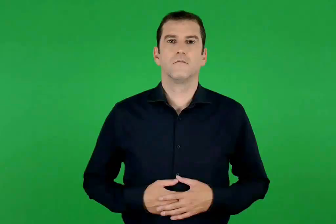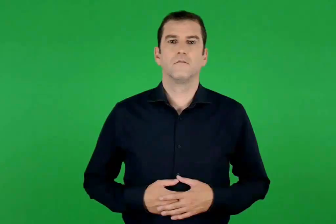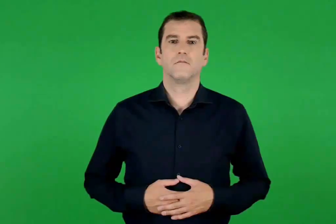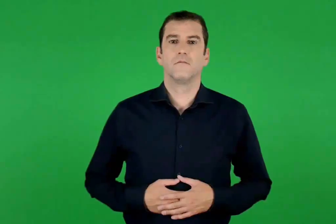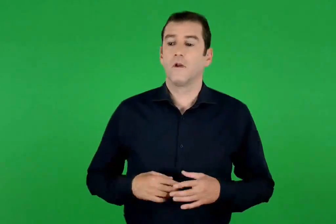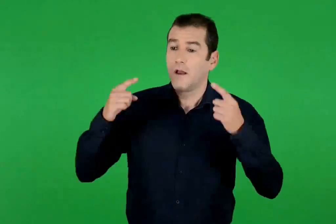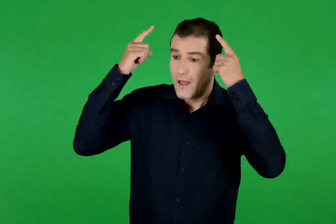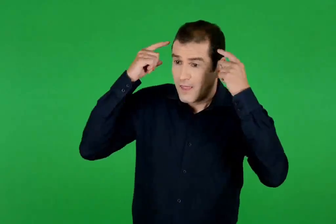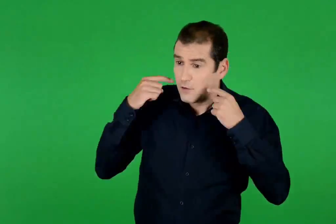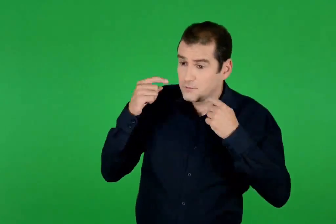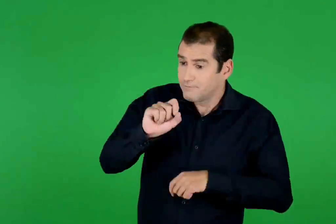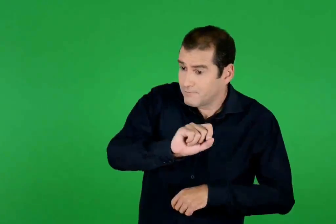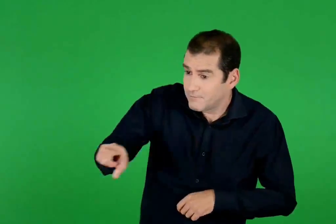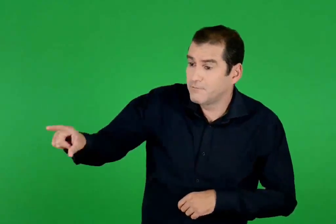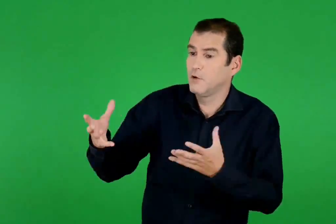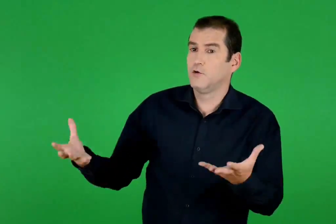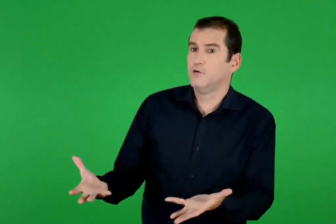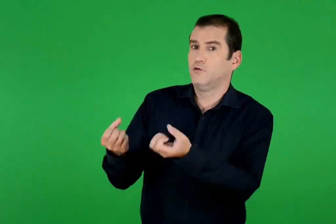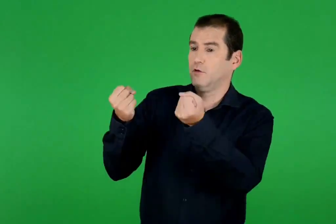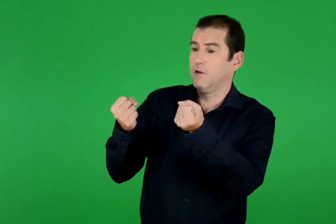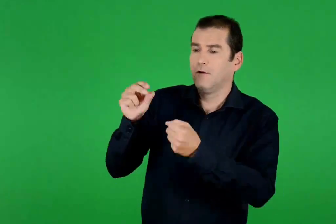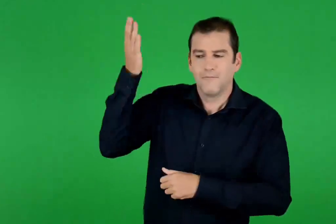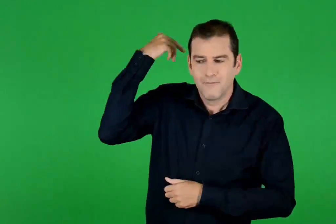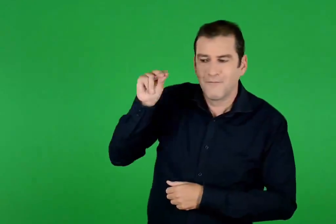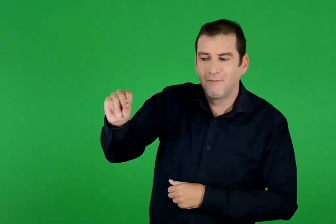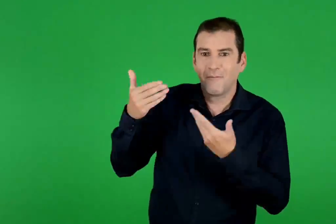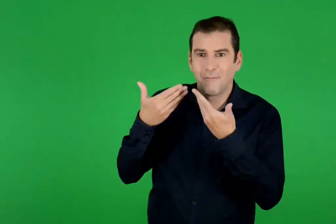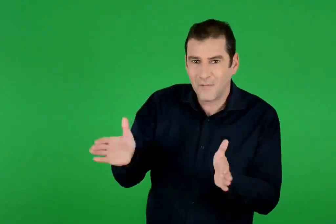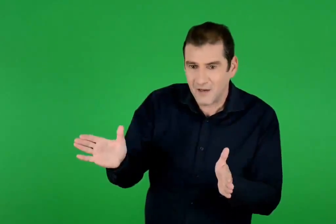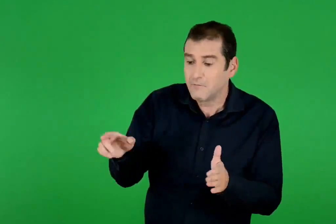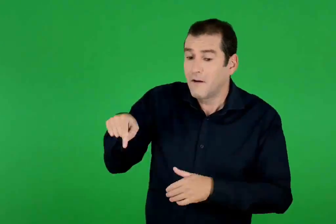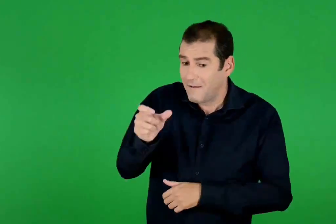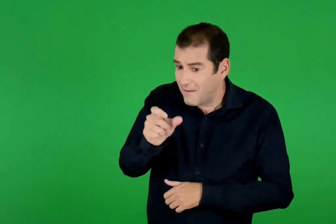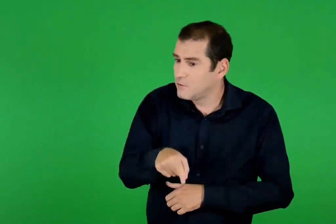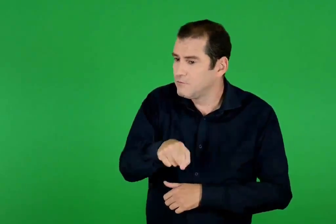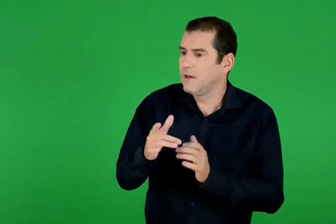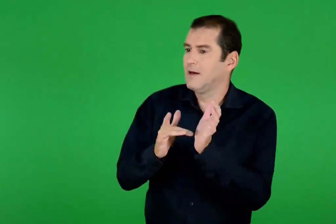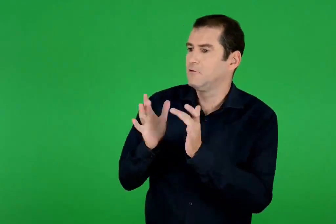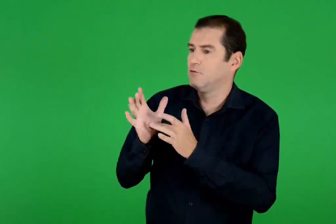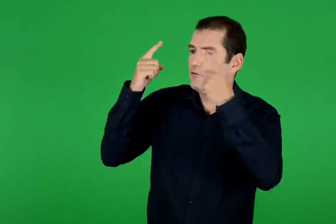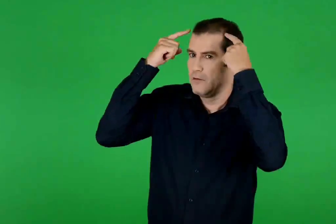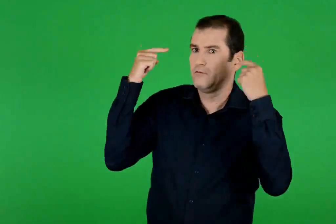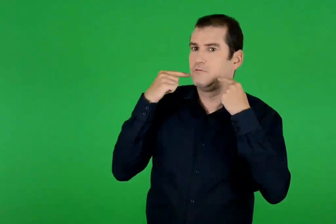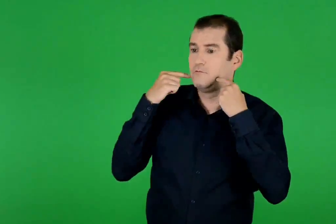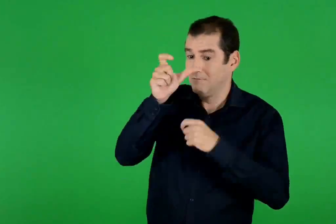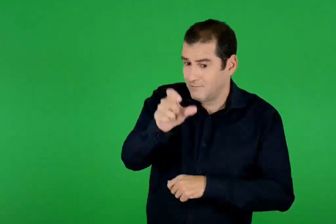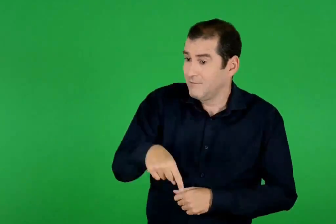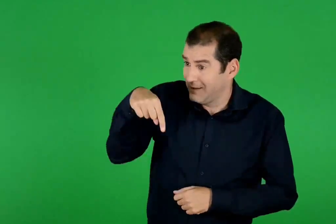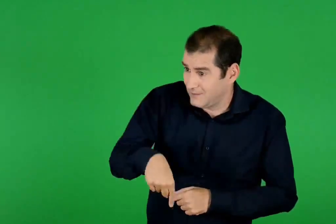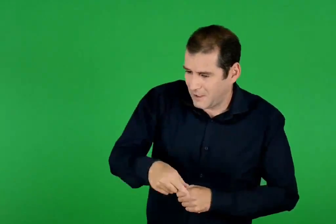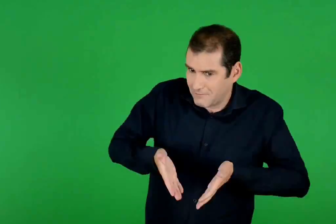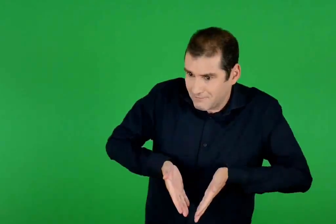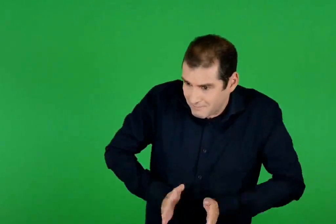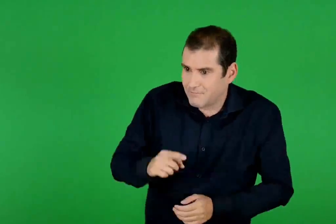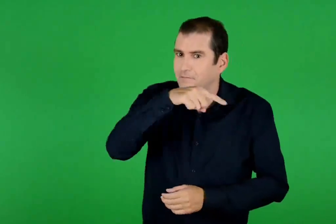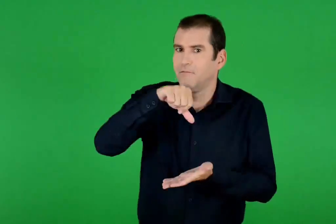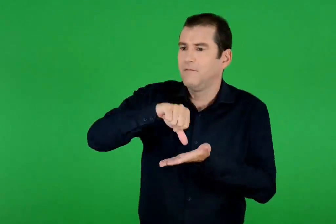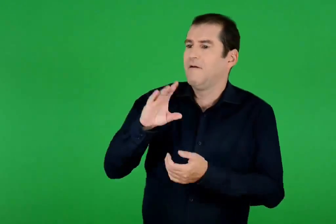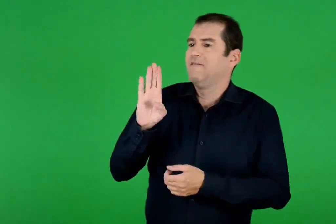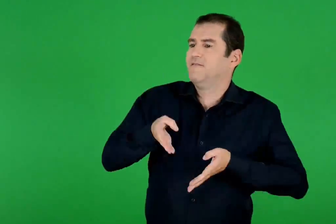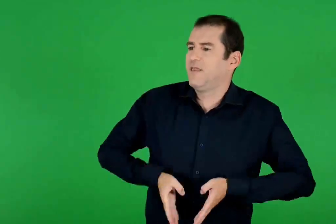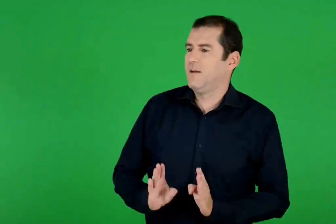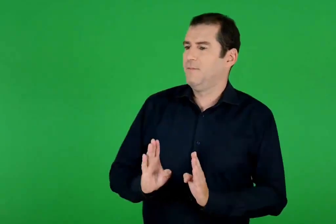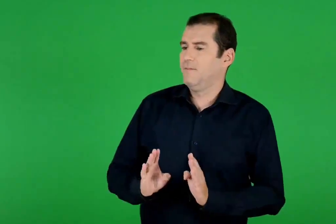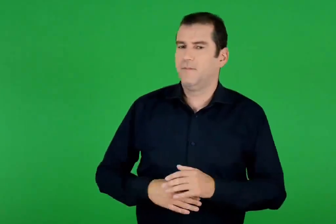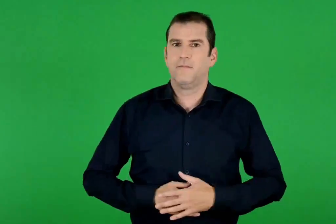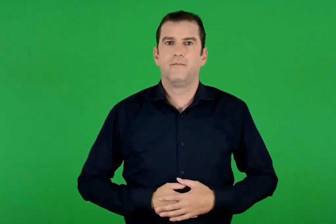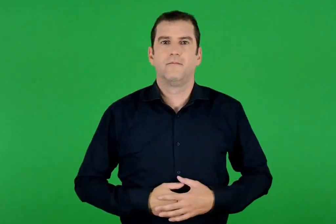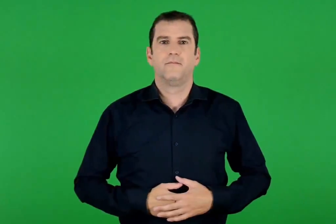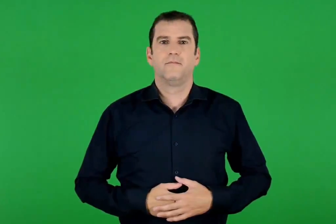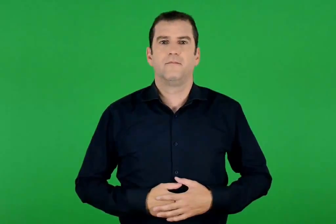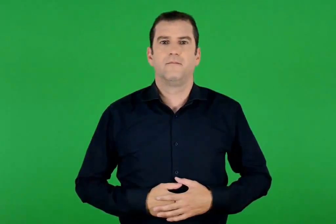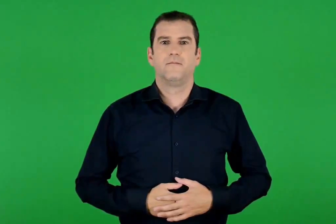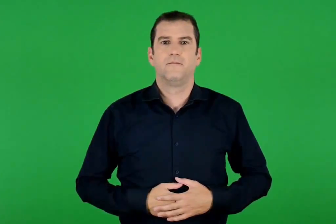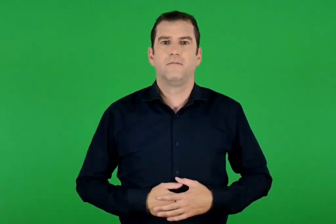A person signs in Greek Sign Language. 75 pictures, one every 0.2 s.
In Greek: ο θεός σάς έστειλε τον σωτήρα που σας είχε υποσχεθεί κι αυτός είναι ο χριστός , ο κύριος. σήμερα γεννήθηκε στη βηθλεέμ
